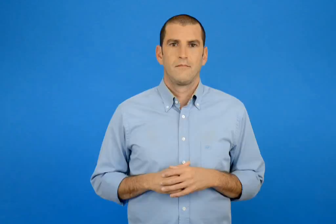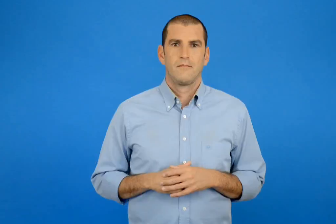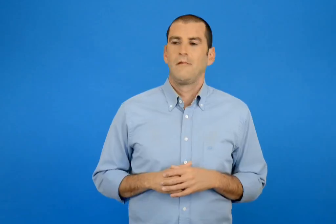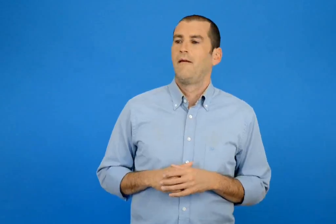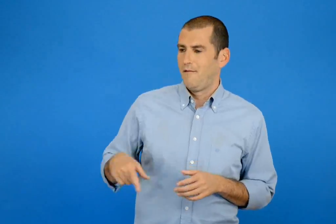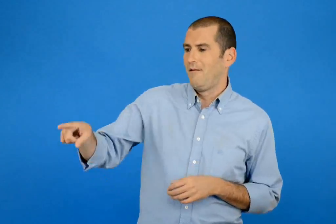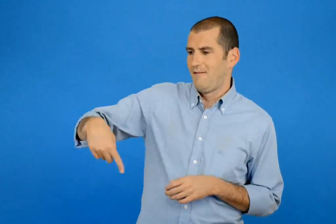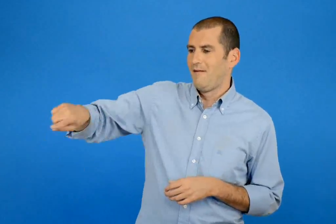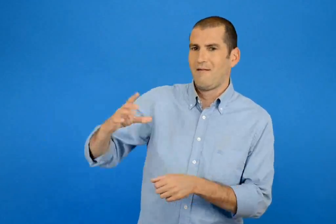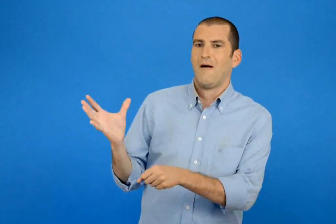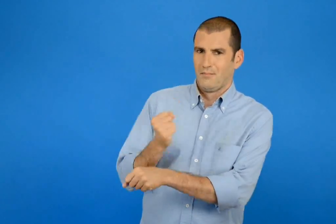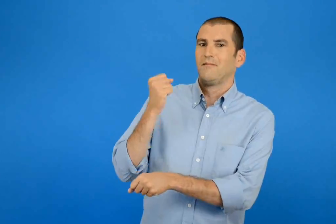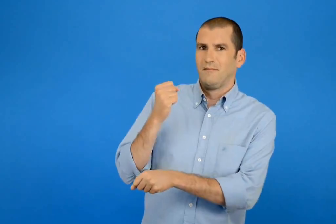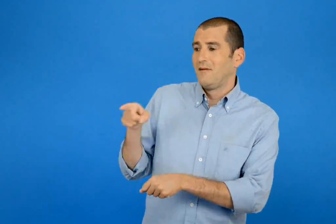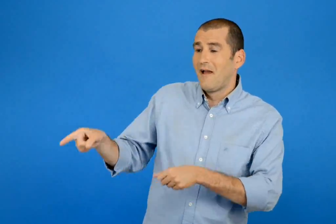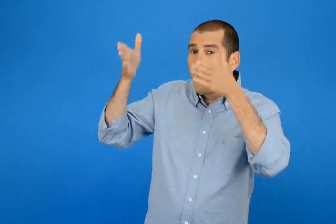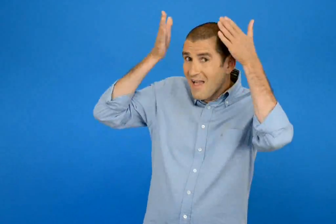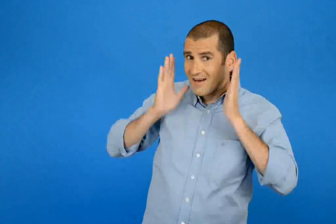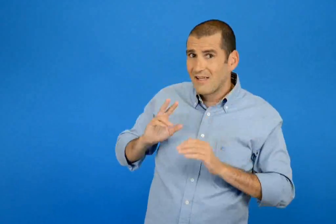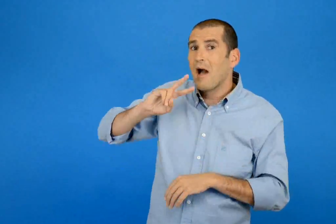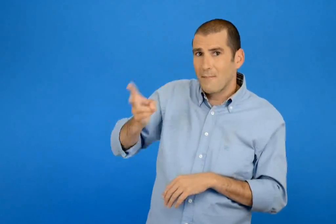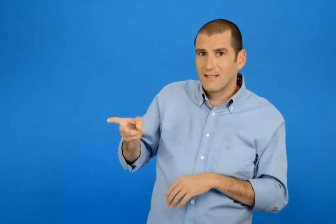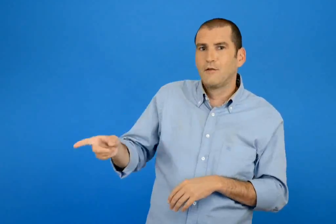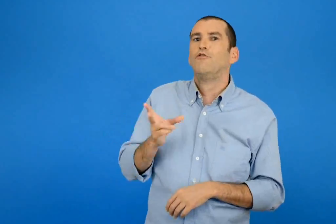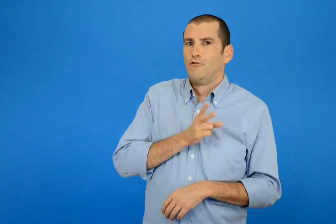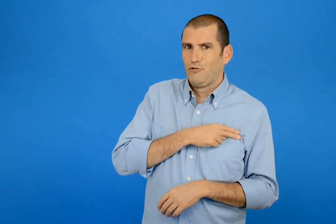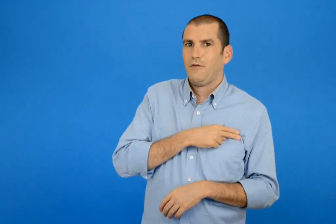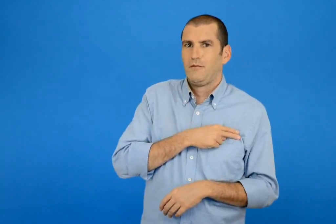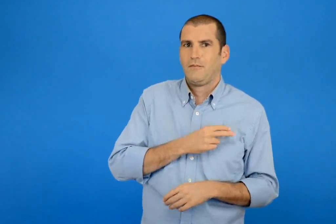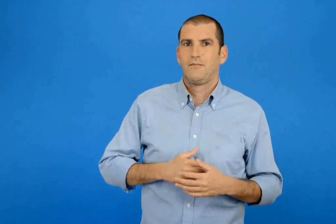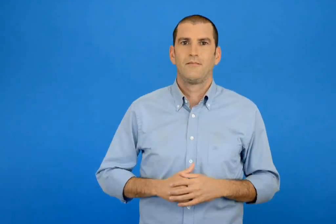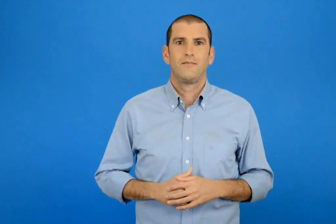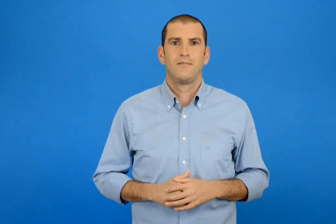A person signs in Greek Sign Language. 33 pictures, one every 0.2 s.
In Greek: κερδίσατε η απάντηση της αγγελικής είναι η σωστή
